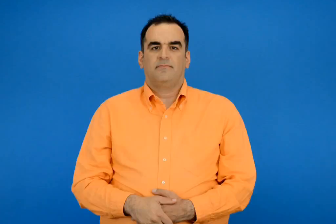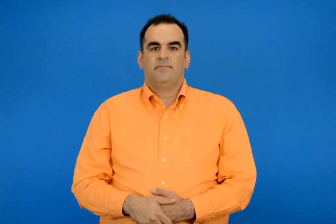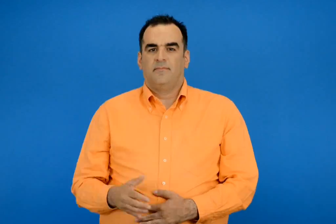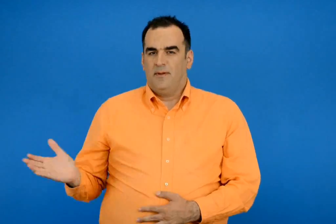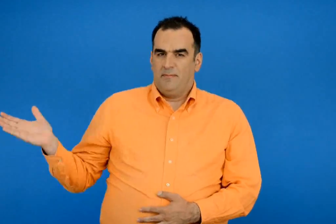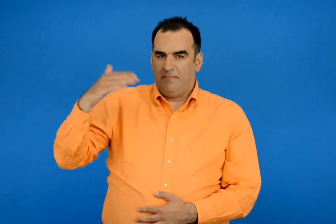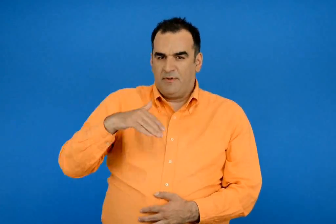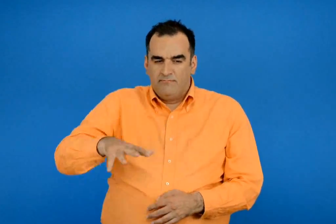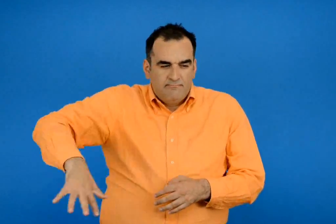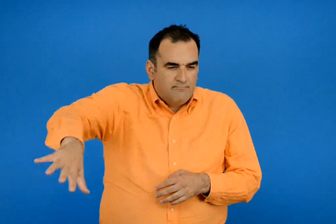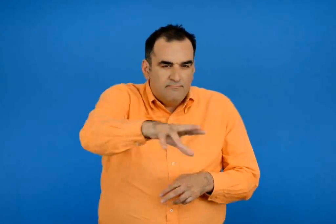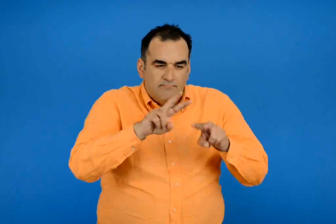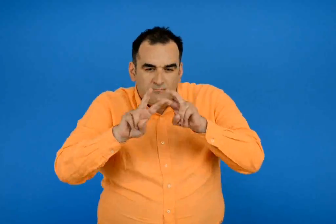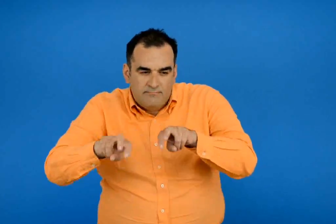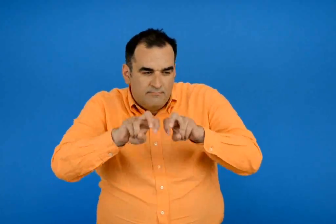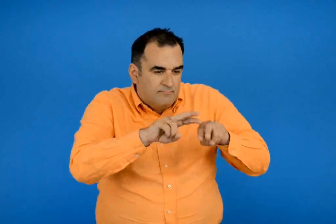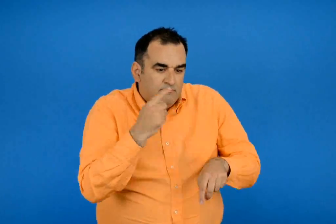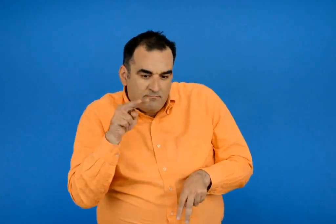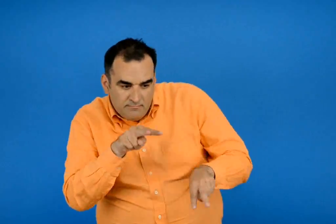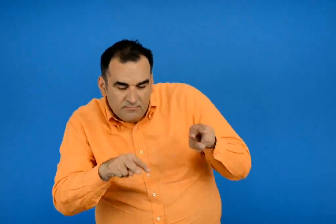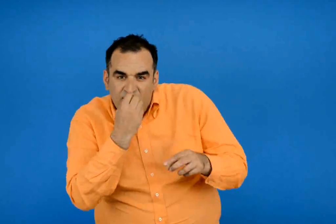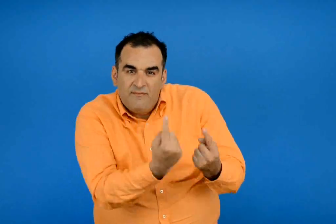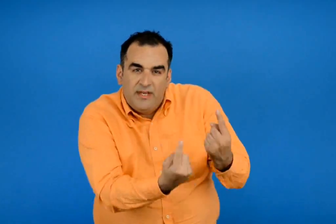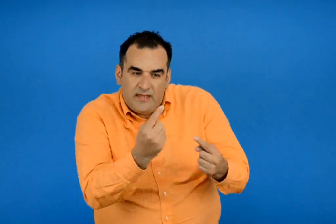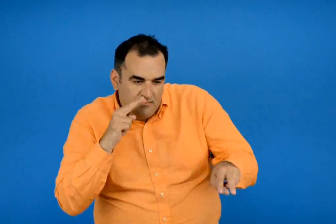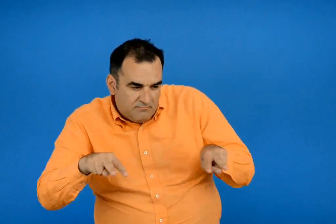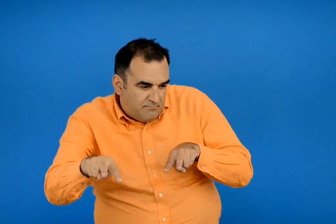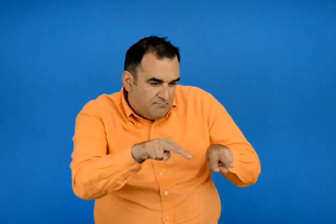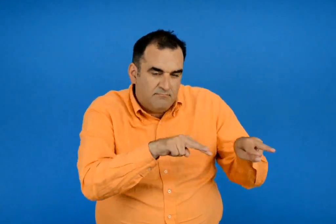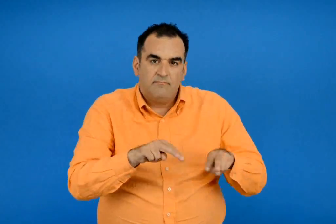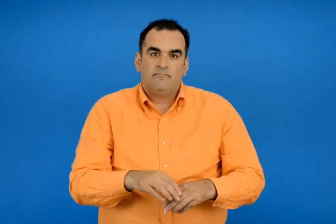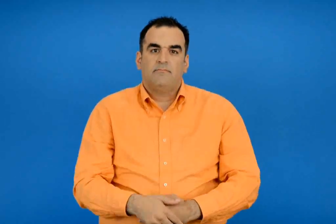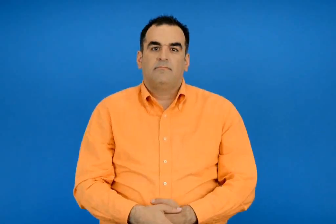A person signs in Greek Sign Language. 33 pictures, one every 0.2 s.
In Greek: πάμε τώρα να εξερευνήσουμε ποια συναντάμε σε κάθε τόπο
